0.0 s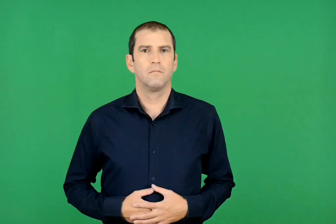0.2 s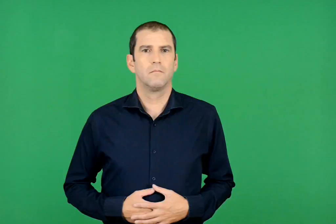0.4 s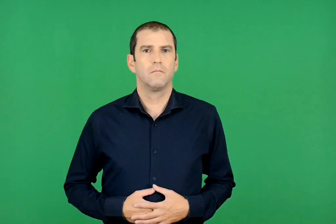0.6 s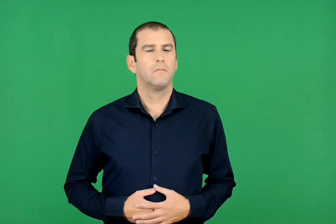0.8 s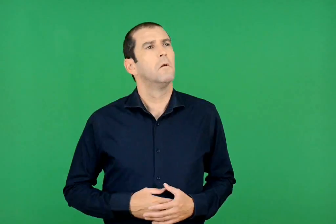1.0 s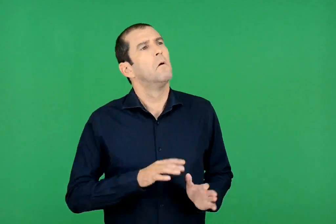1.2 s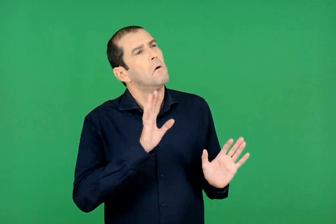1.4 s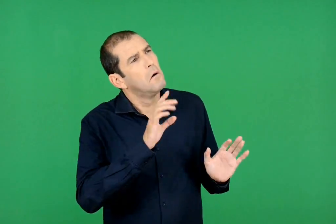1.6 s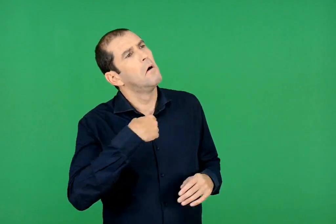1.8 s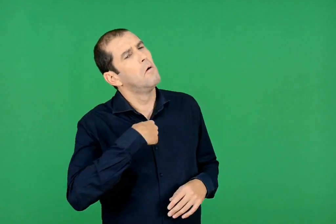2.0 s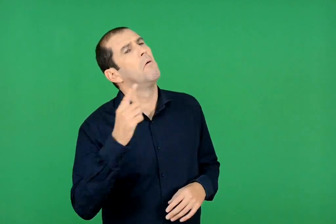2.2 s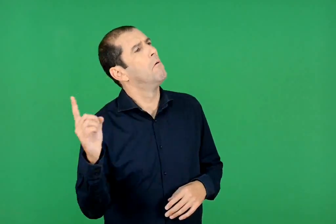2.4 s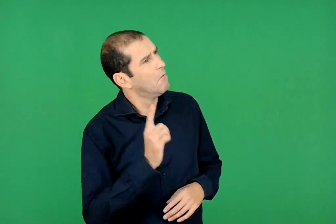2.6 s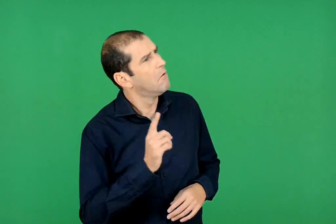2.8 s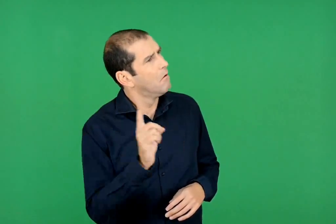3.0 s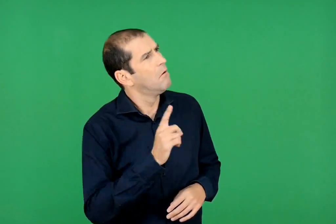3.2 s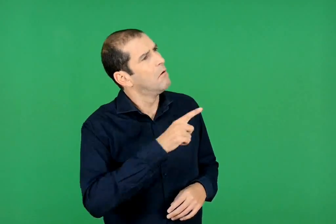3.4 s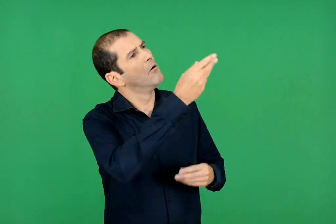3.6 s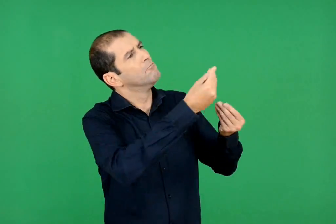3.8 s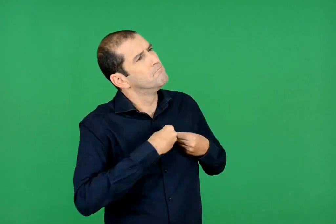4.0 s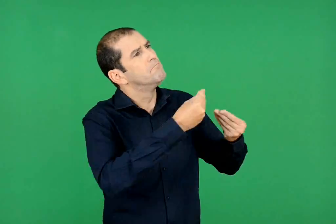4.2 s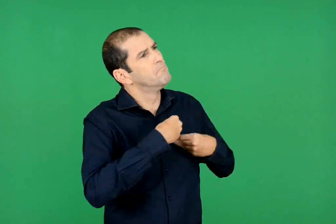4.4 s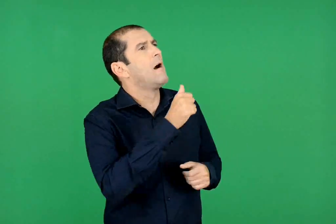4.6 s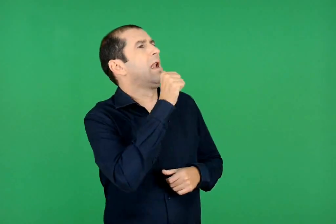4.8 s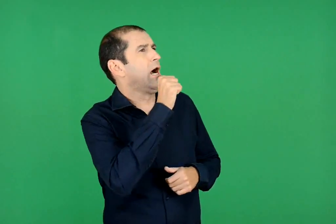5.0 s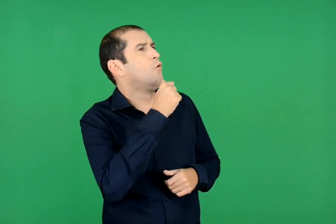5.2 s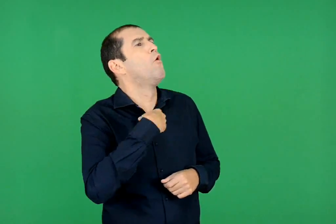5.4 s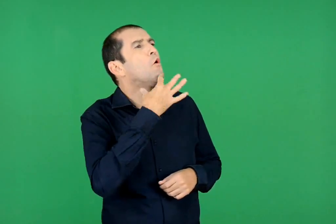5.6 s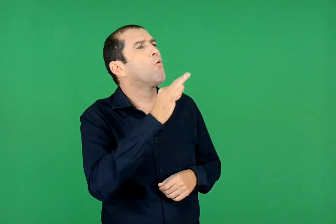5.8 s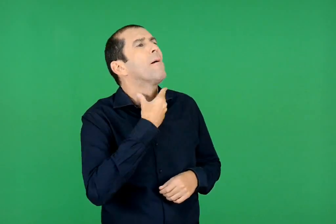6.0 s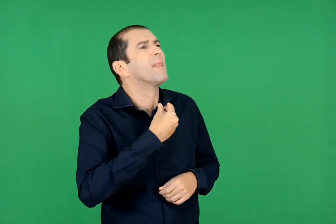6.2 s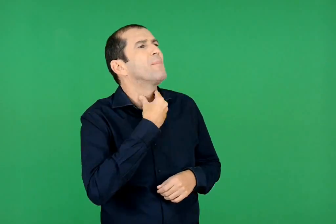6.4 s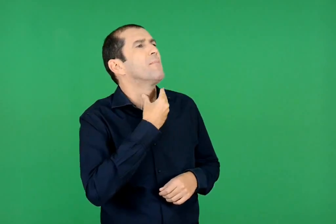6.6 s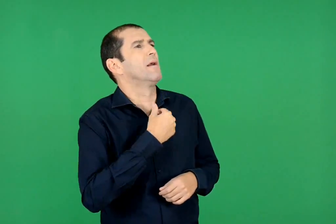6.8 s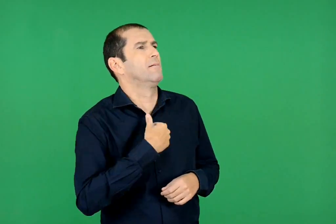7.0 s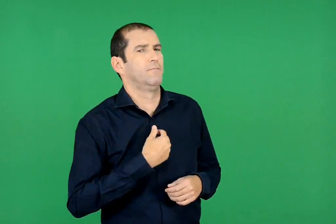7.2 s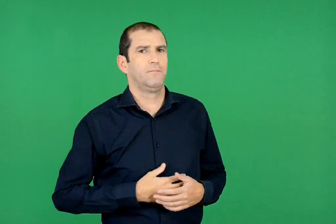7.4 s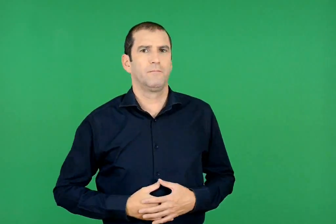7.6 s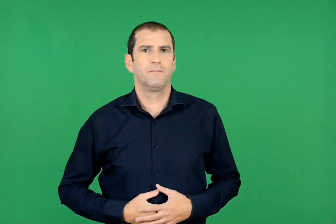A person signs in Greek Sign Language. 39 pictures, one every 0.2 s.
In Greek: μόνο που θα έρχομαι να μου δίνεις νερό , γιατί όλο διψάω
